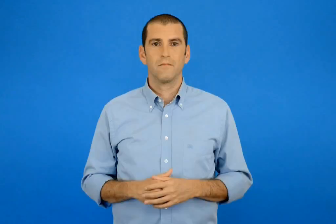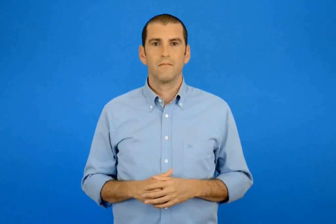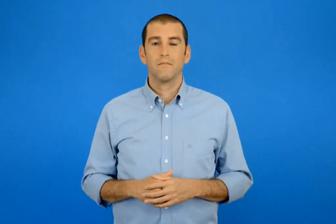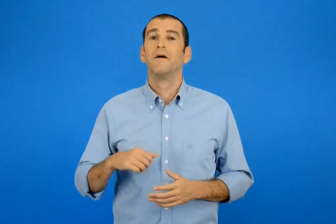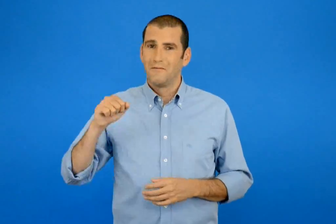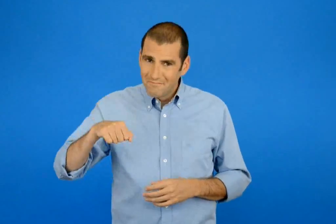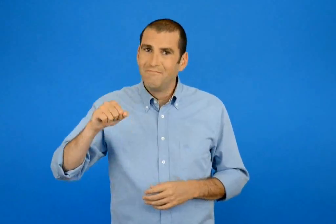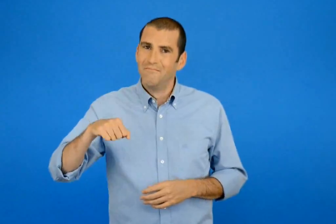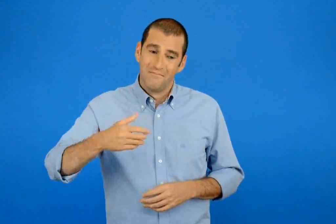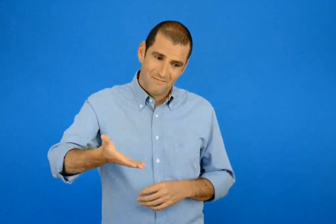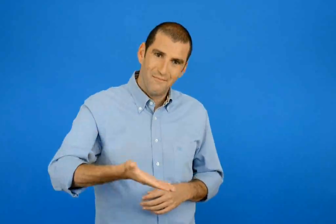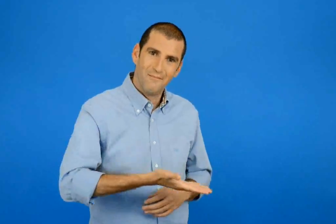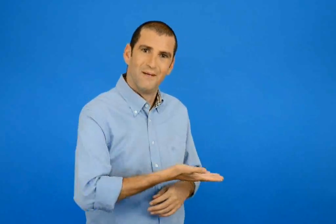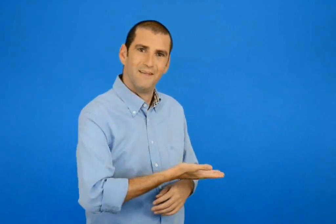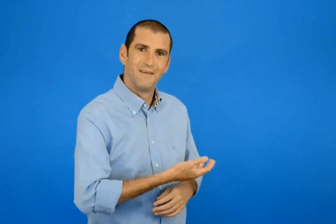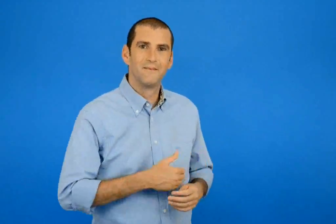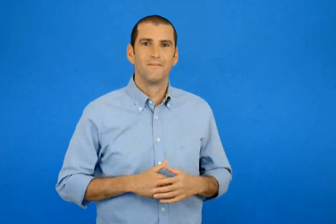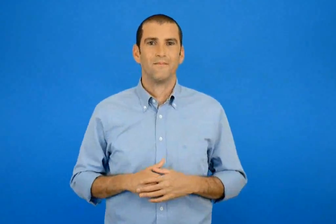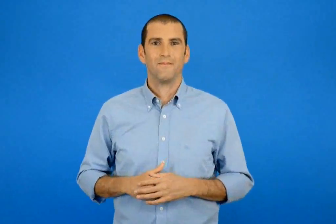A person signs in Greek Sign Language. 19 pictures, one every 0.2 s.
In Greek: ναι πέρασε
